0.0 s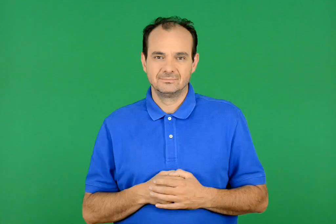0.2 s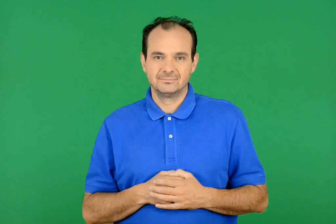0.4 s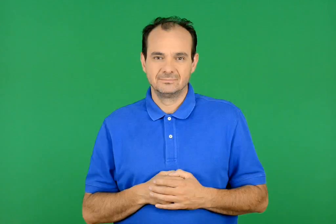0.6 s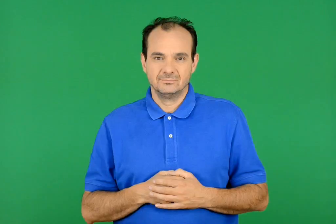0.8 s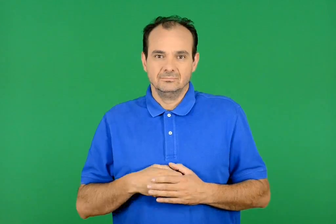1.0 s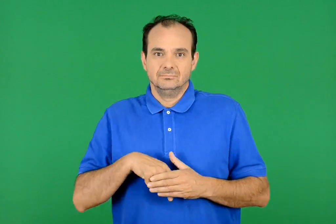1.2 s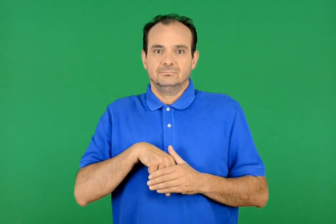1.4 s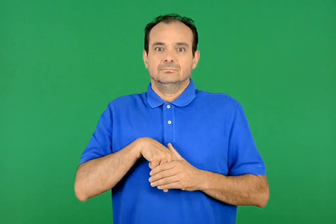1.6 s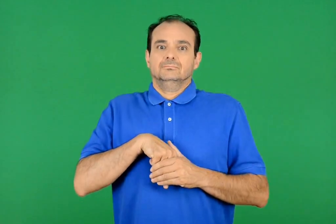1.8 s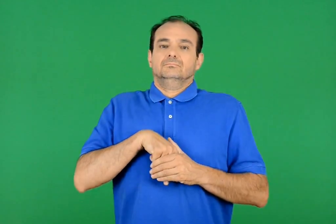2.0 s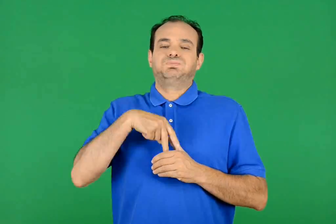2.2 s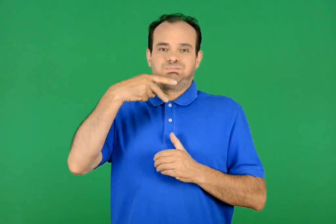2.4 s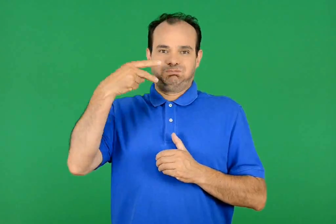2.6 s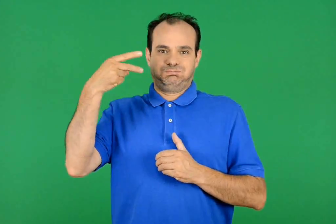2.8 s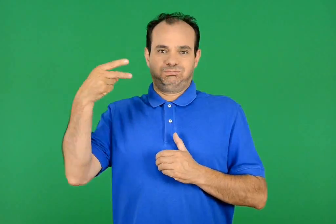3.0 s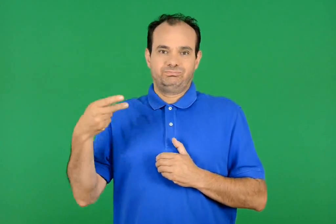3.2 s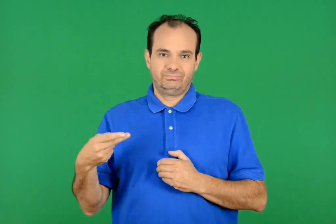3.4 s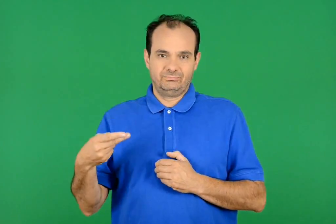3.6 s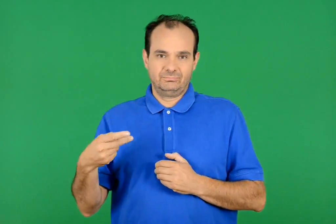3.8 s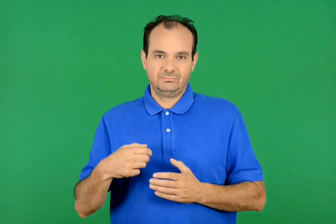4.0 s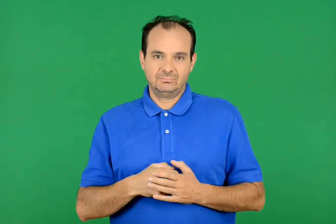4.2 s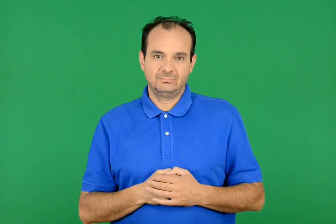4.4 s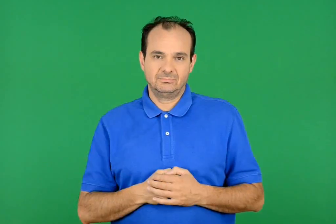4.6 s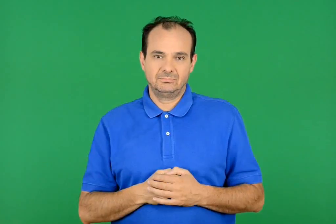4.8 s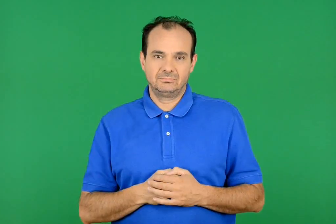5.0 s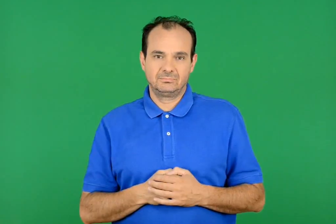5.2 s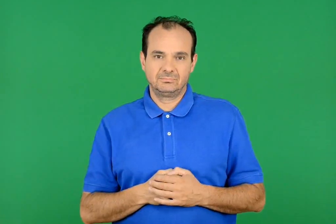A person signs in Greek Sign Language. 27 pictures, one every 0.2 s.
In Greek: βγαίνω από τα ρούχα μου
